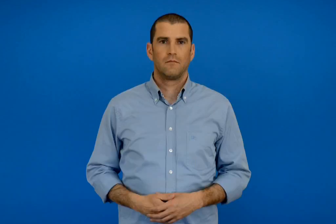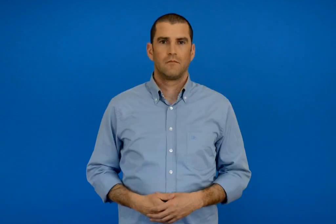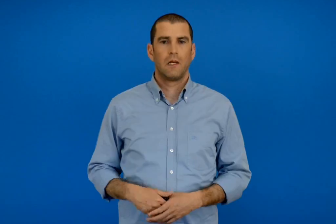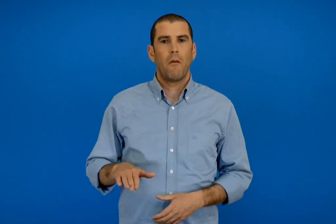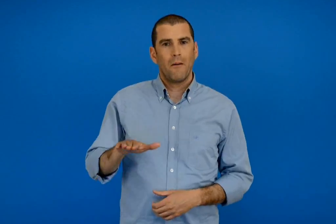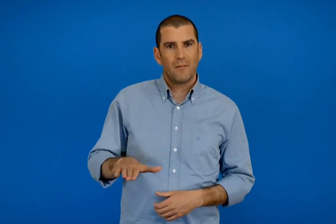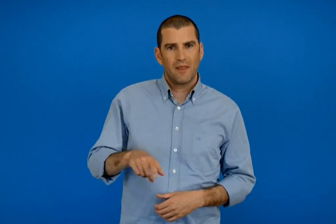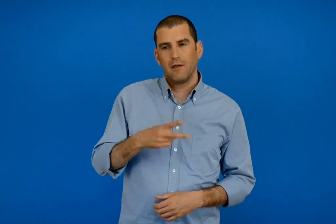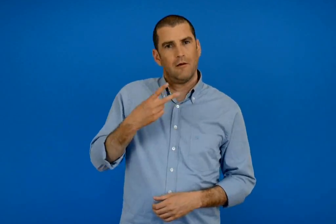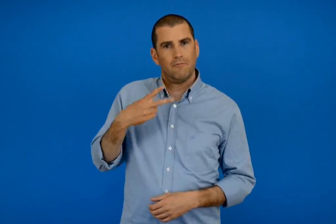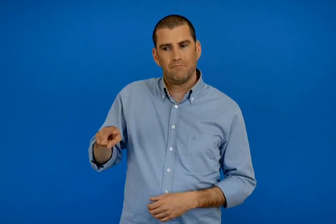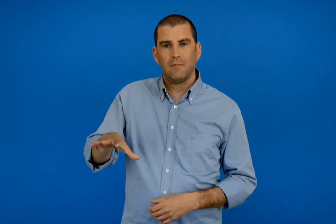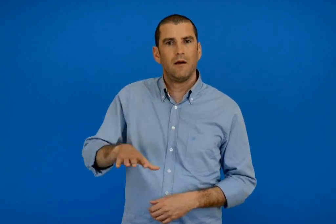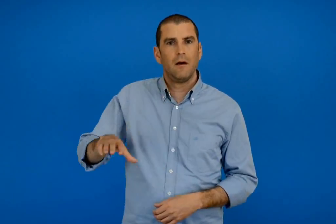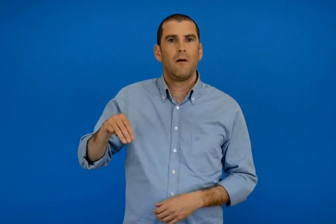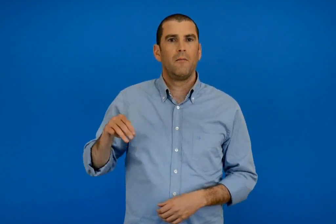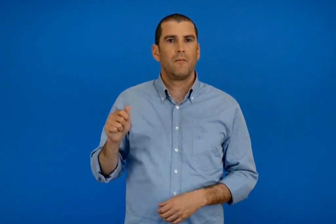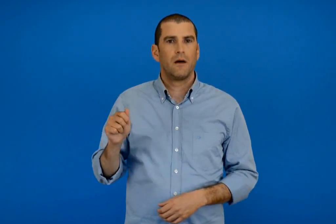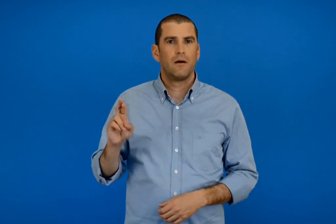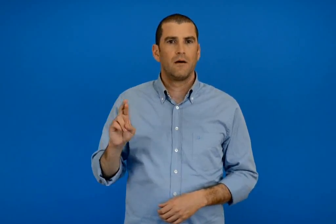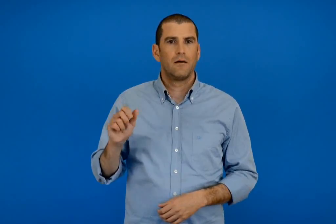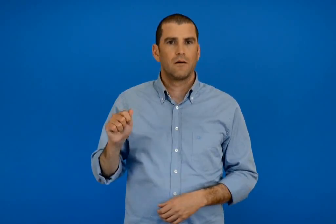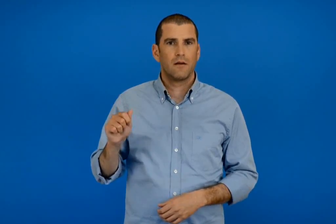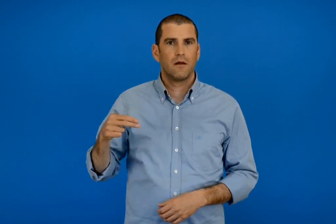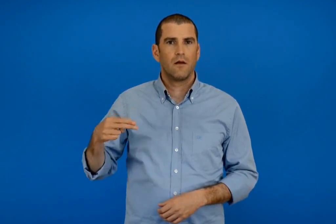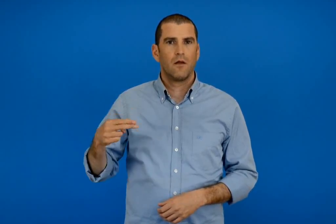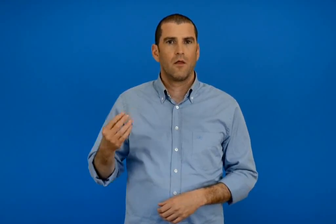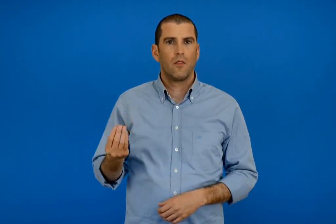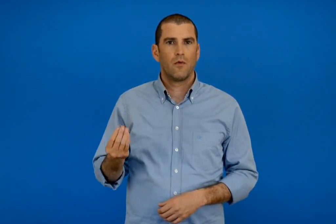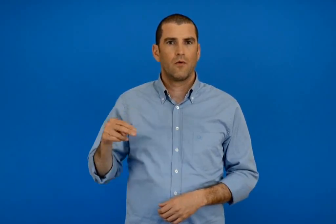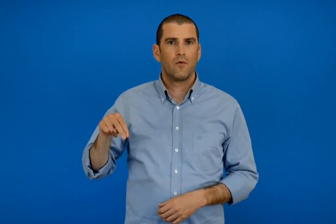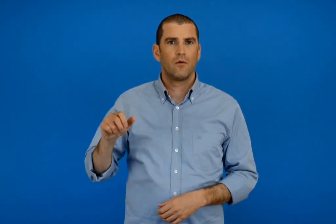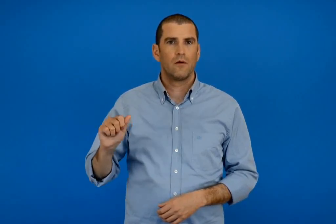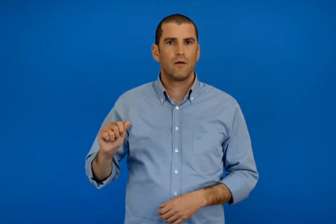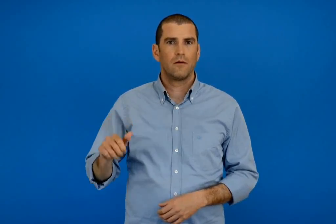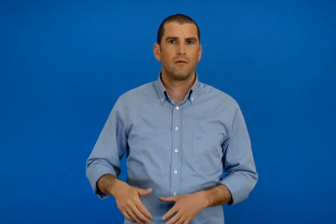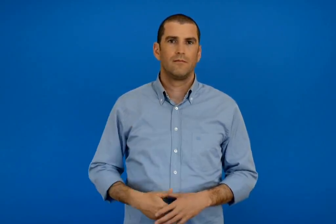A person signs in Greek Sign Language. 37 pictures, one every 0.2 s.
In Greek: το παιδί του μαραθώνα
